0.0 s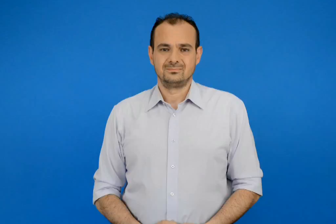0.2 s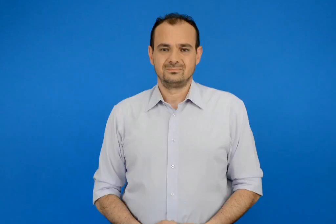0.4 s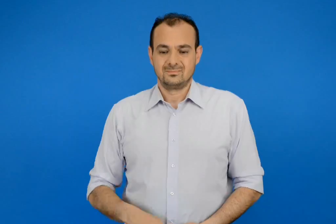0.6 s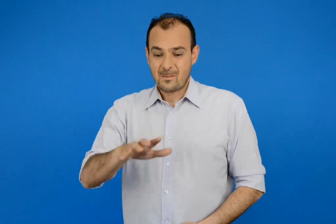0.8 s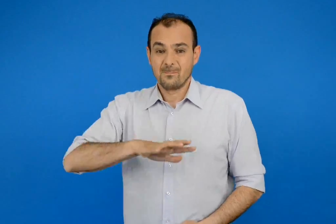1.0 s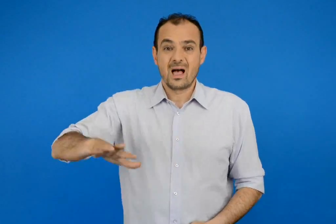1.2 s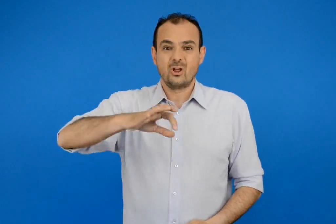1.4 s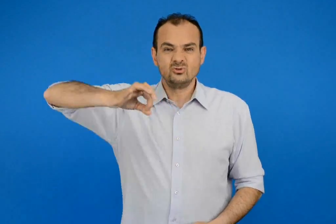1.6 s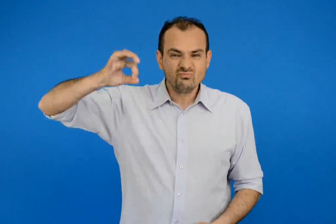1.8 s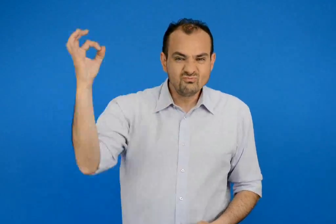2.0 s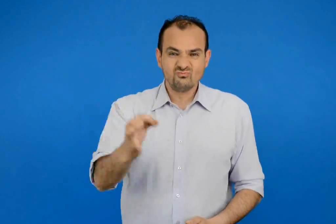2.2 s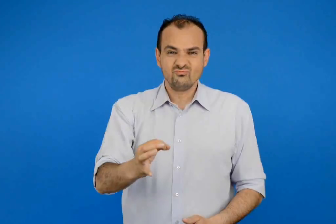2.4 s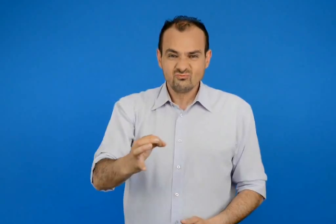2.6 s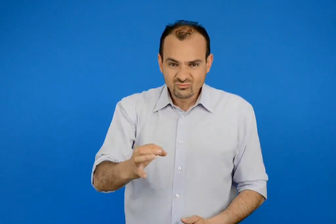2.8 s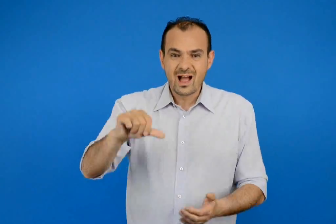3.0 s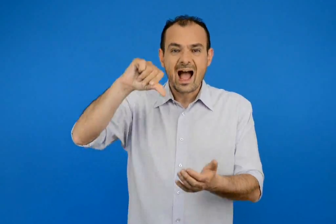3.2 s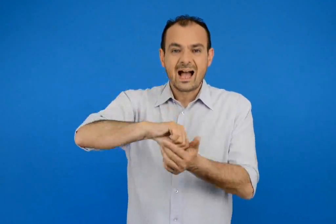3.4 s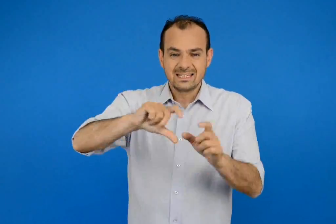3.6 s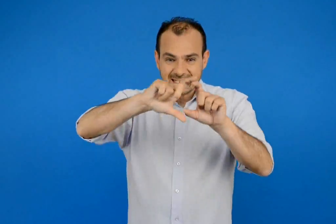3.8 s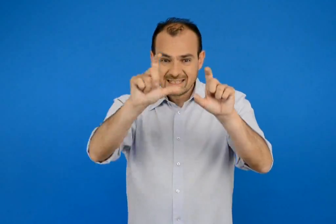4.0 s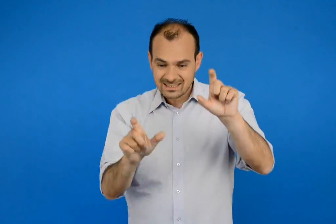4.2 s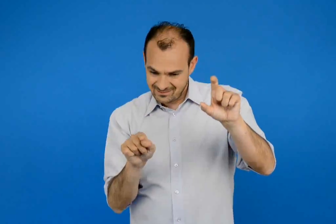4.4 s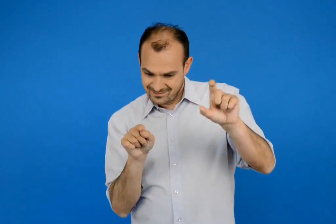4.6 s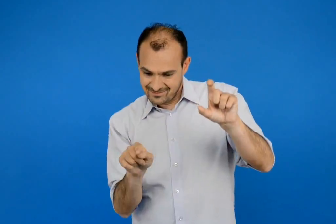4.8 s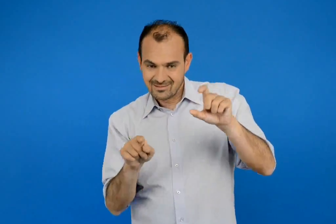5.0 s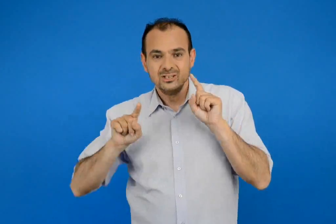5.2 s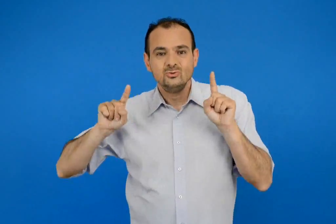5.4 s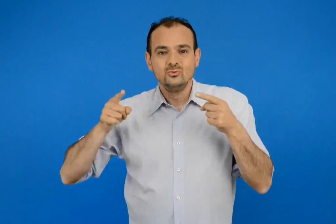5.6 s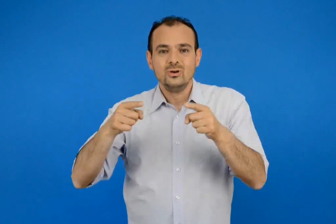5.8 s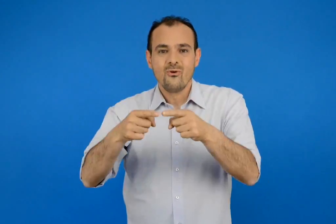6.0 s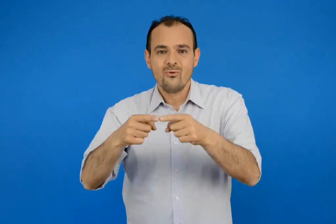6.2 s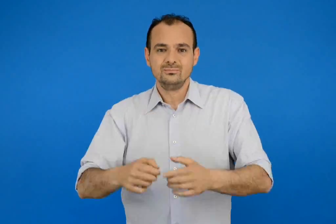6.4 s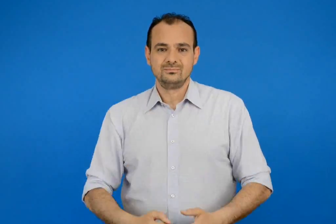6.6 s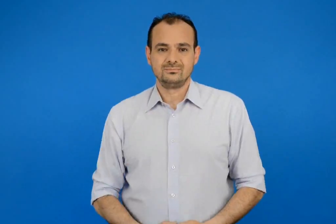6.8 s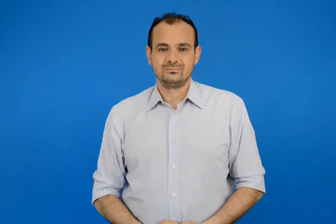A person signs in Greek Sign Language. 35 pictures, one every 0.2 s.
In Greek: ένα τέτοιο μέρος είναι και το σούνιο στην αττική
